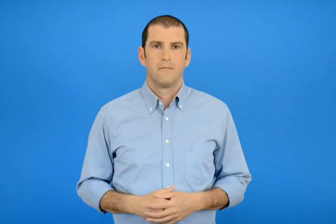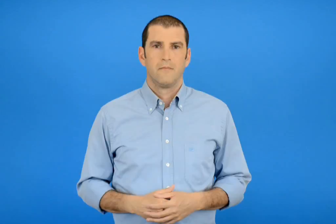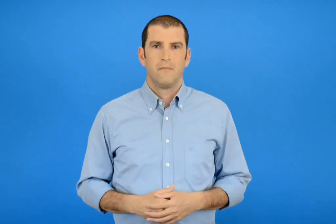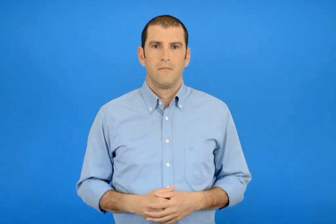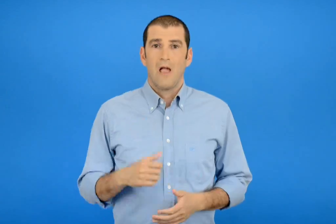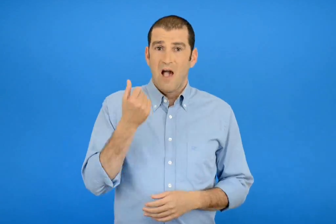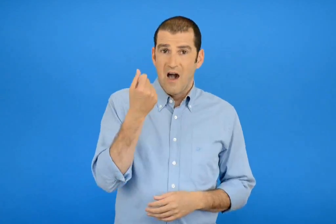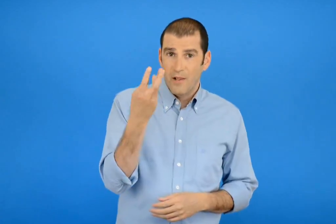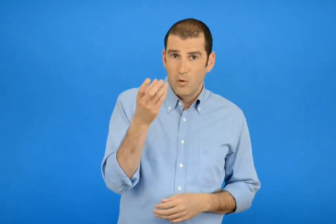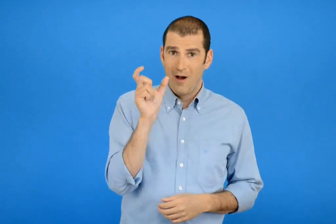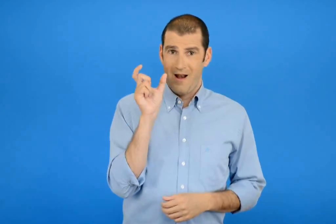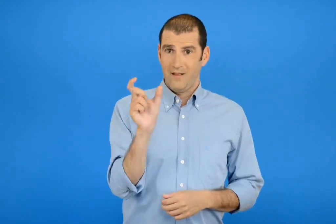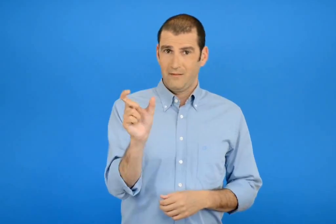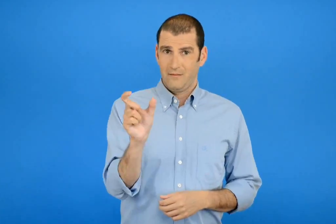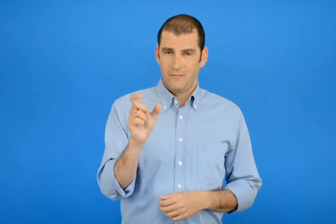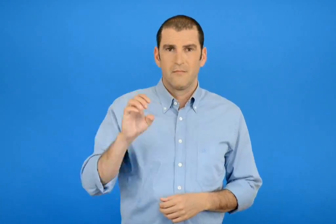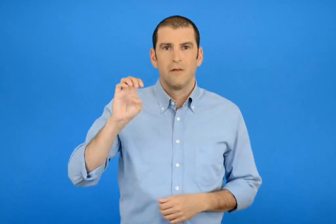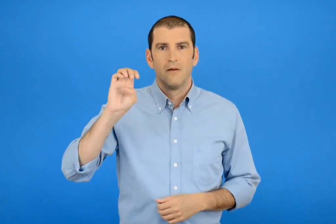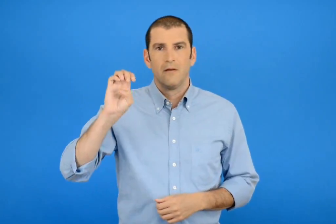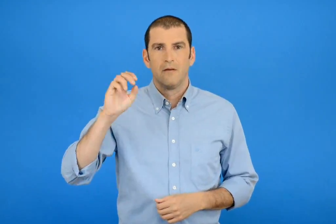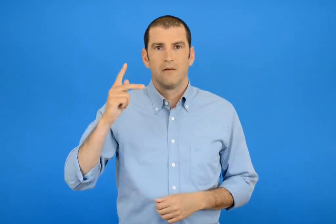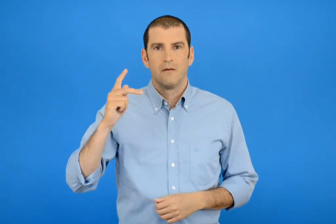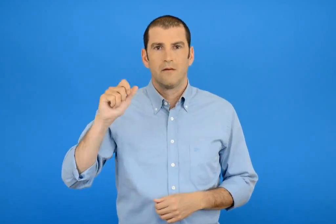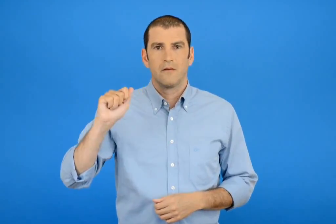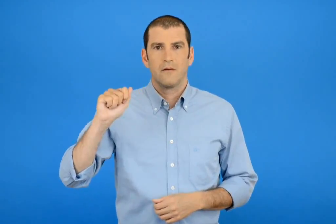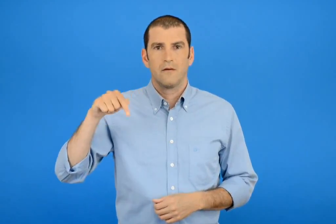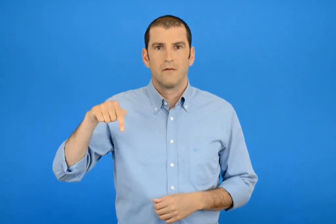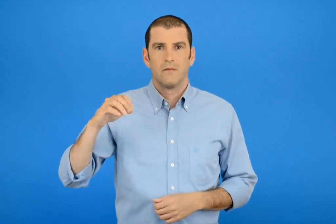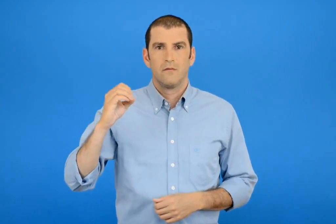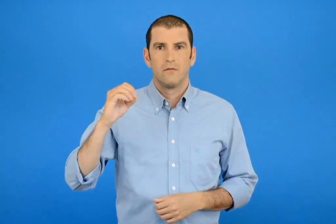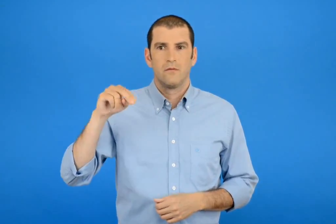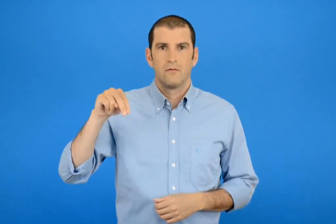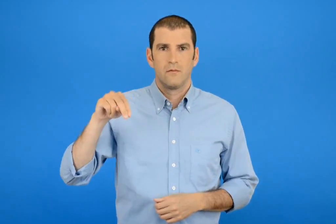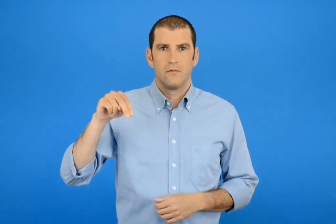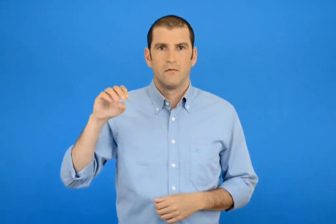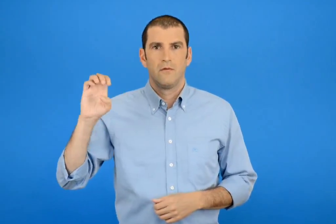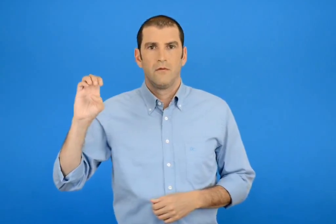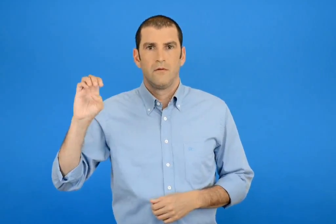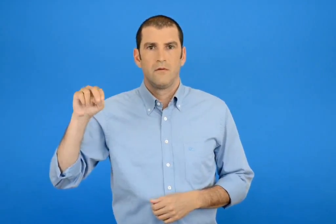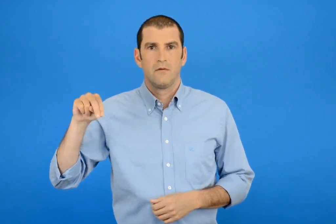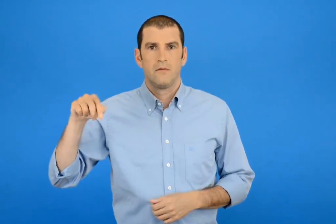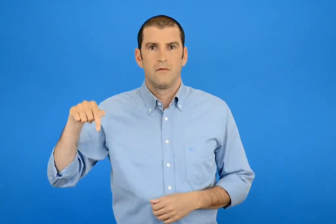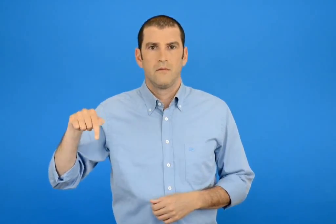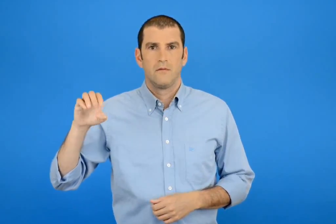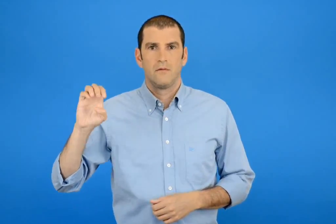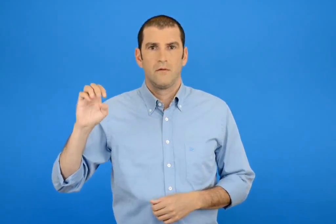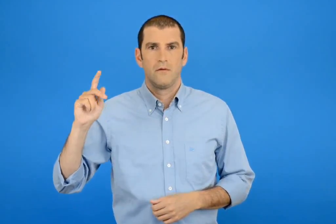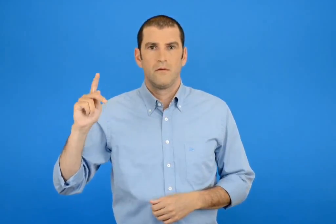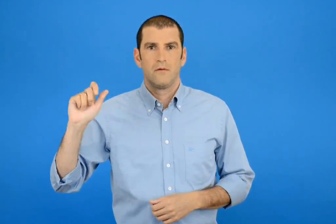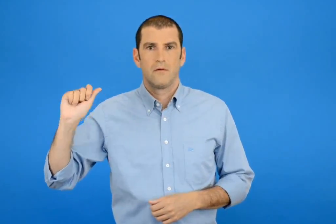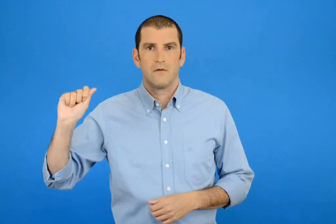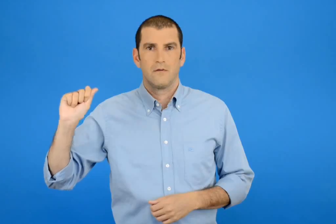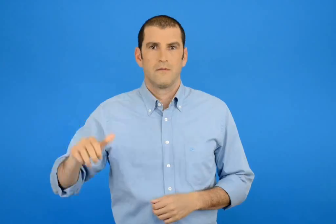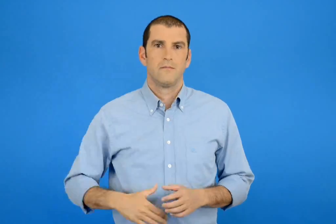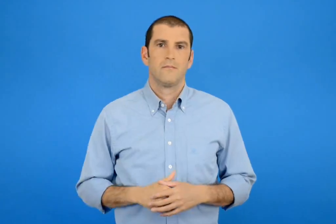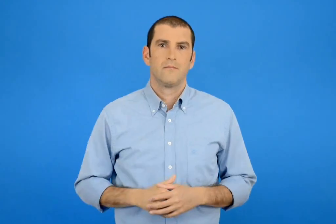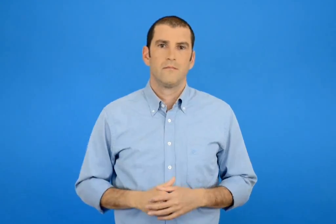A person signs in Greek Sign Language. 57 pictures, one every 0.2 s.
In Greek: αριθμός με λέξεις εκατό έντεκα
